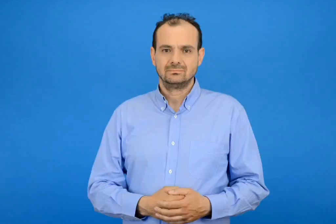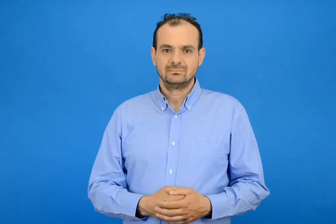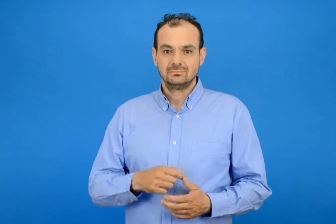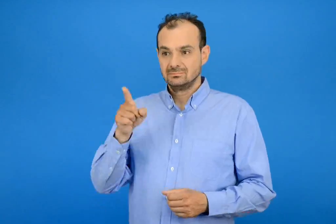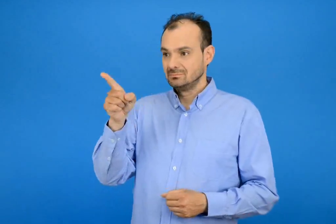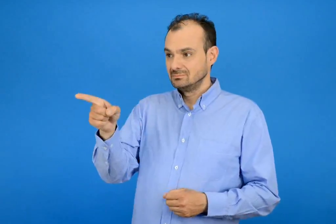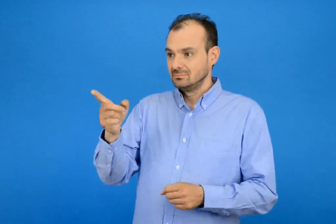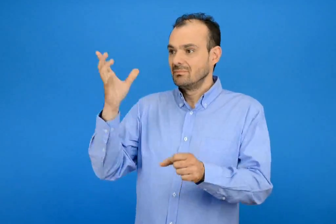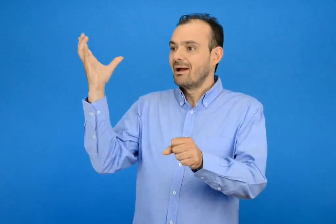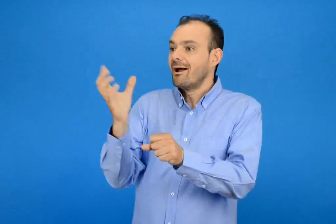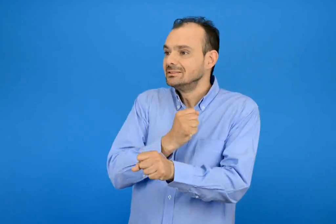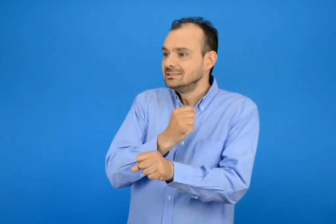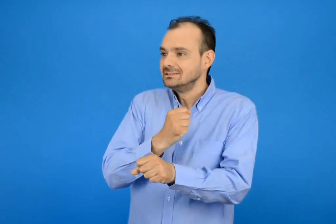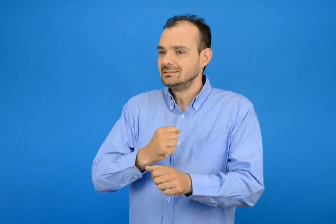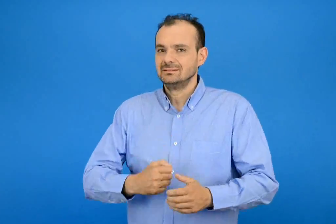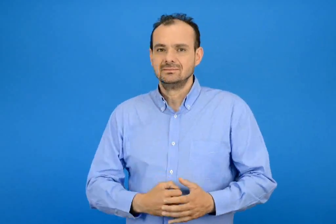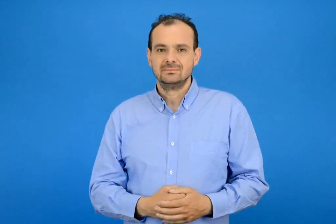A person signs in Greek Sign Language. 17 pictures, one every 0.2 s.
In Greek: κερδίζει
